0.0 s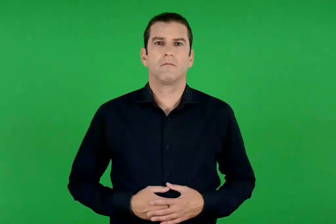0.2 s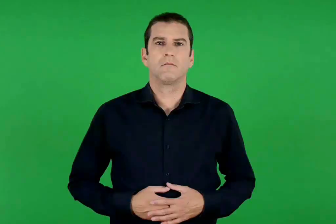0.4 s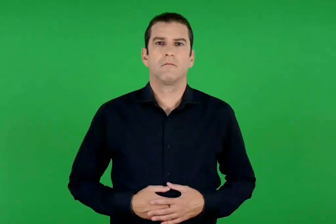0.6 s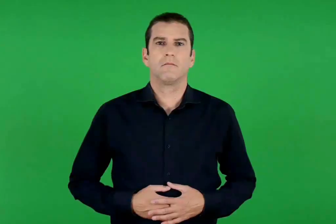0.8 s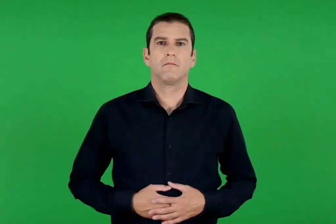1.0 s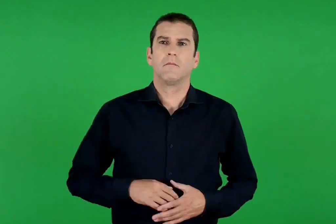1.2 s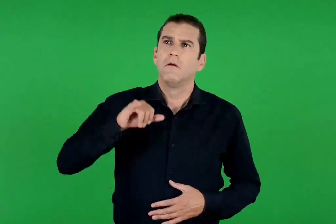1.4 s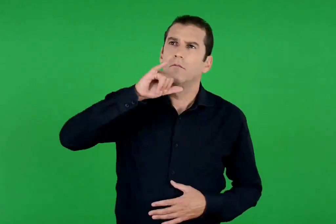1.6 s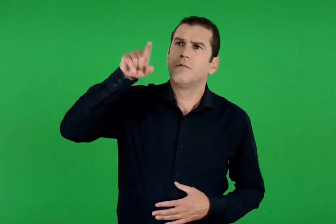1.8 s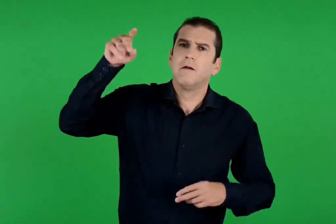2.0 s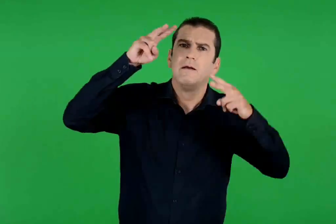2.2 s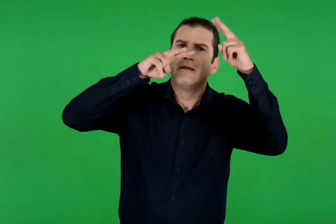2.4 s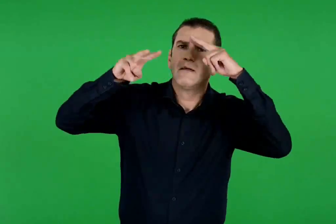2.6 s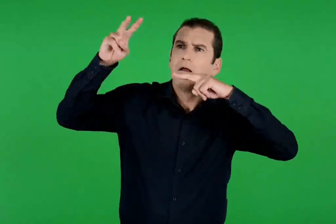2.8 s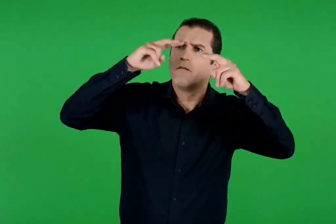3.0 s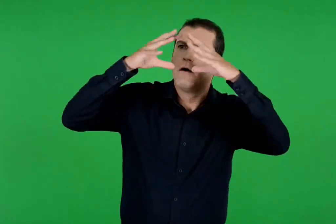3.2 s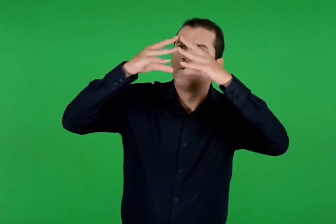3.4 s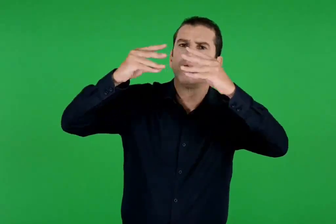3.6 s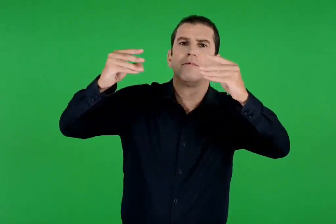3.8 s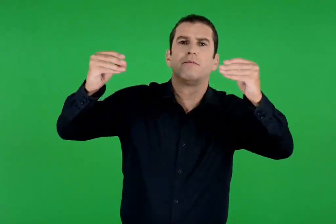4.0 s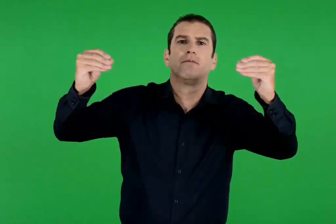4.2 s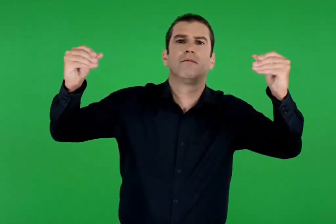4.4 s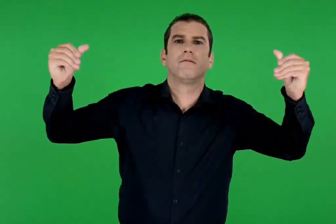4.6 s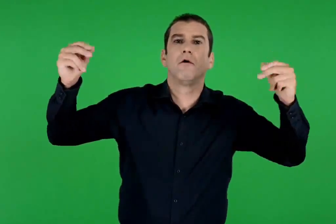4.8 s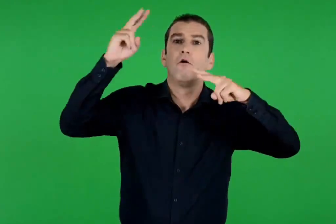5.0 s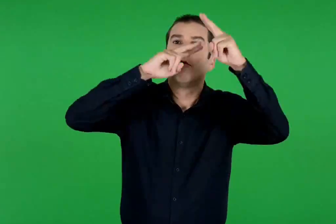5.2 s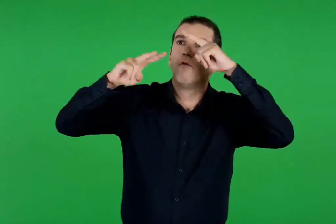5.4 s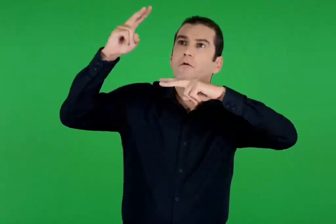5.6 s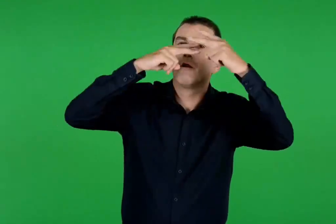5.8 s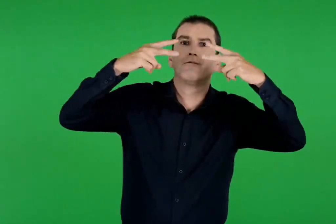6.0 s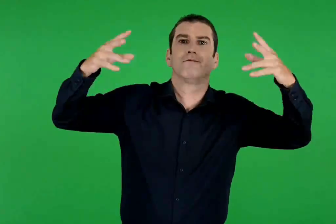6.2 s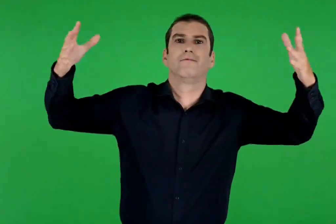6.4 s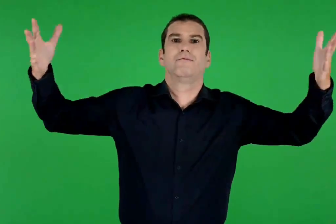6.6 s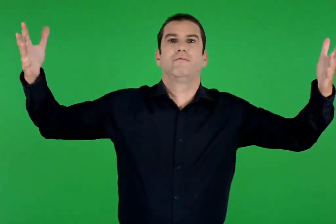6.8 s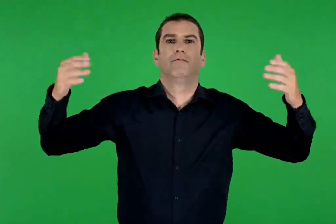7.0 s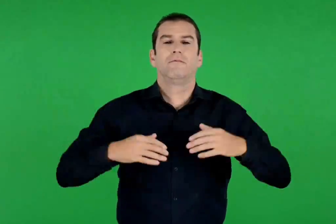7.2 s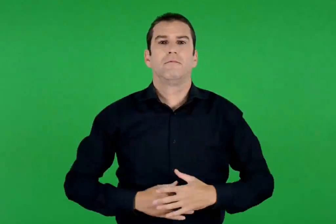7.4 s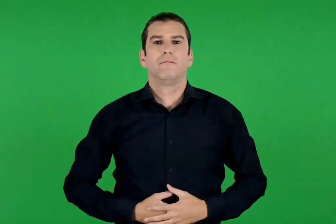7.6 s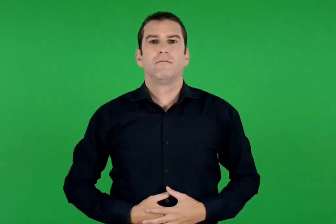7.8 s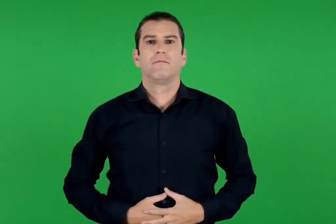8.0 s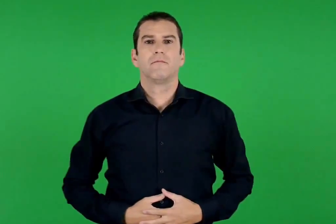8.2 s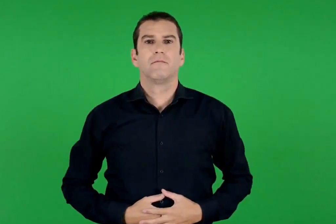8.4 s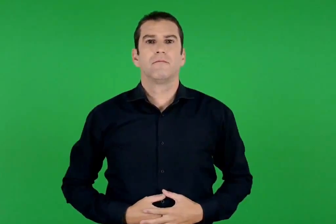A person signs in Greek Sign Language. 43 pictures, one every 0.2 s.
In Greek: πέρα τα σύννεφα σκορπάνε και μεγαλώνει ο ουρανός
